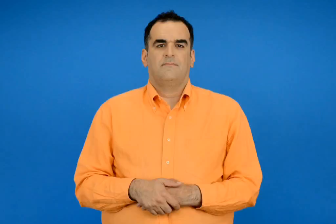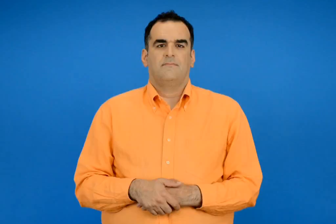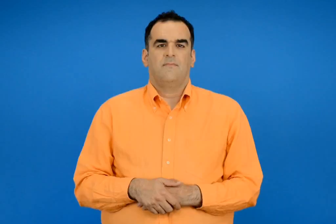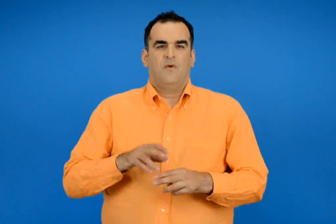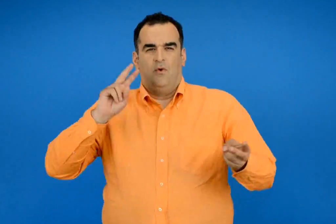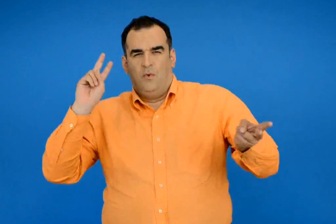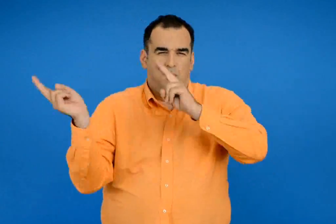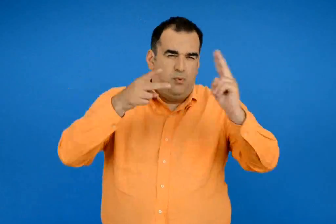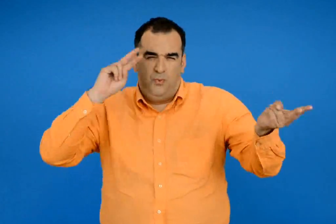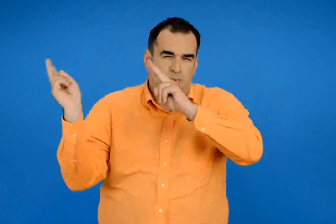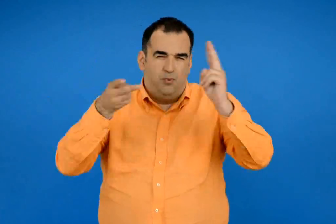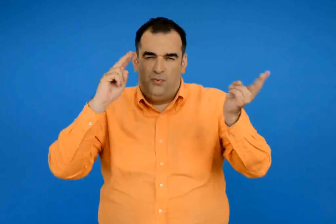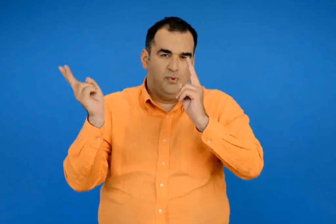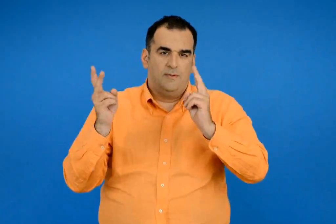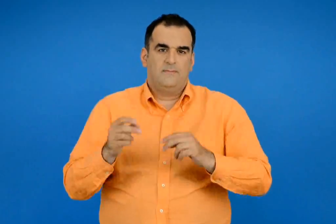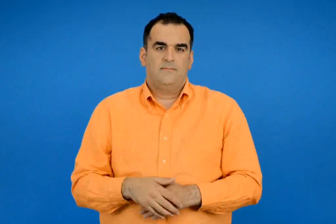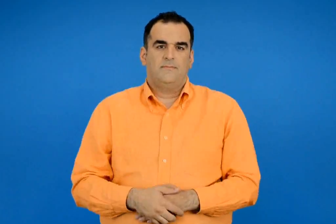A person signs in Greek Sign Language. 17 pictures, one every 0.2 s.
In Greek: δυνατός
